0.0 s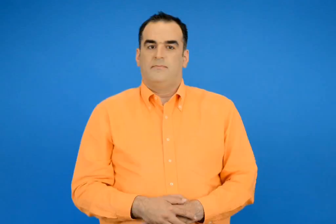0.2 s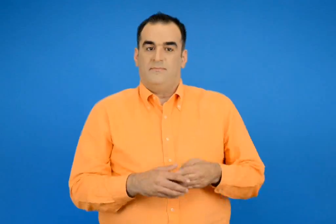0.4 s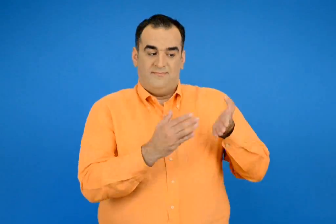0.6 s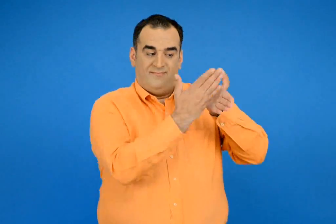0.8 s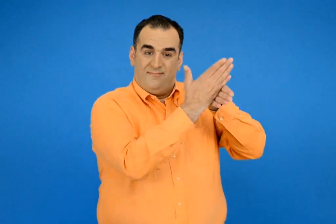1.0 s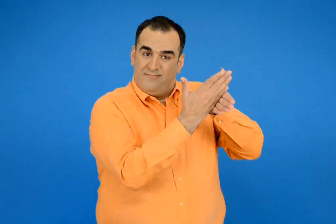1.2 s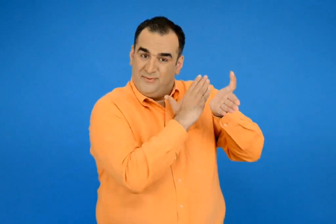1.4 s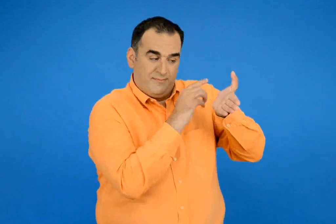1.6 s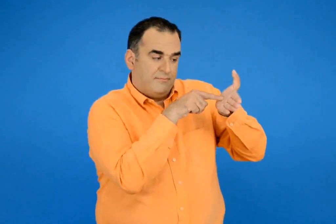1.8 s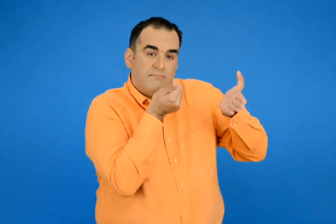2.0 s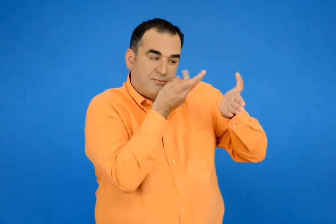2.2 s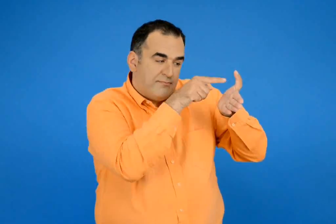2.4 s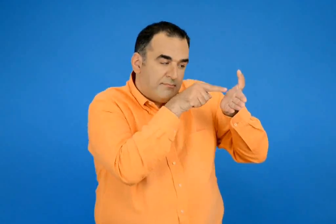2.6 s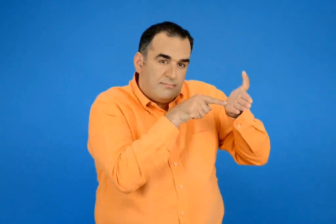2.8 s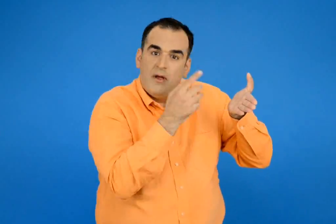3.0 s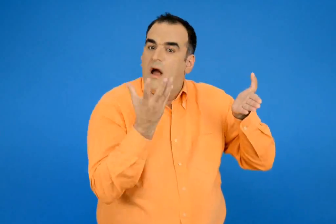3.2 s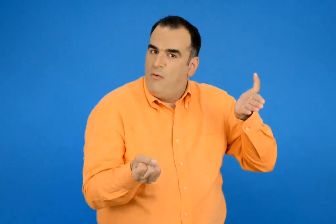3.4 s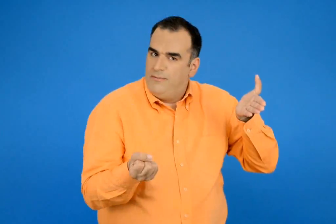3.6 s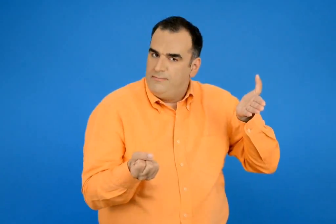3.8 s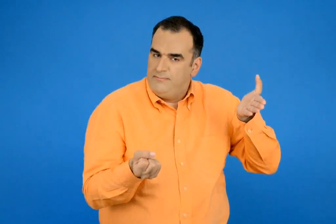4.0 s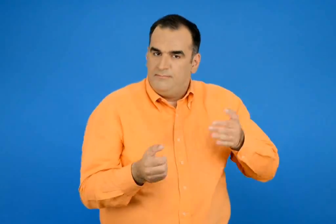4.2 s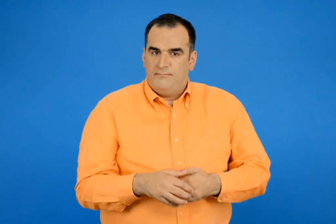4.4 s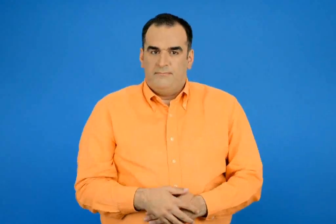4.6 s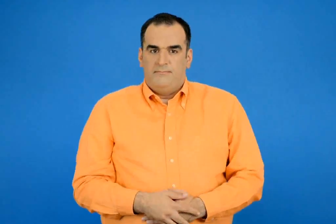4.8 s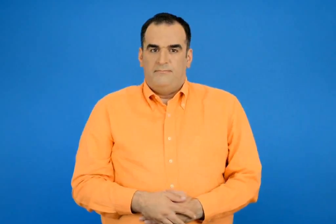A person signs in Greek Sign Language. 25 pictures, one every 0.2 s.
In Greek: στη μισή εικόνα υπάρχουν
